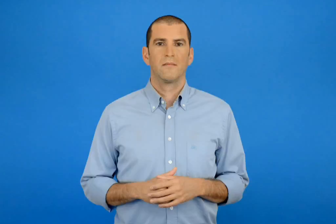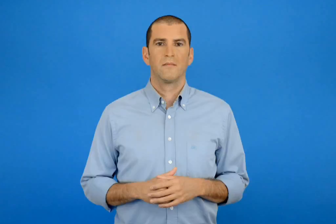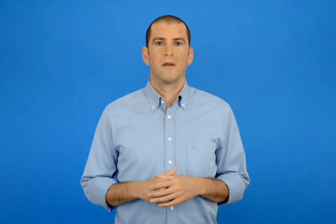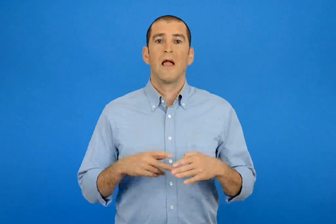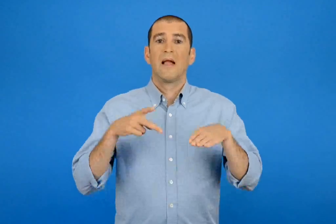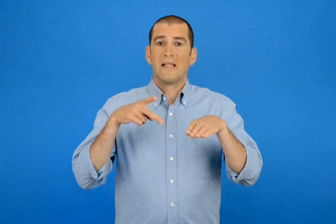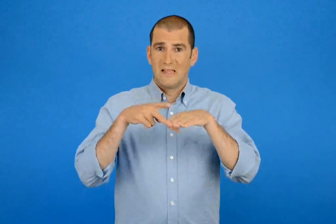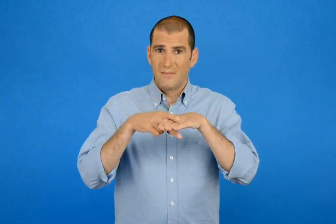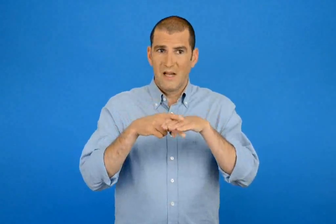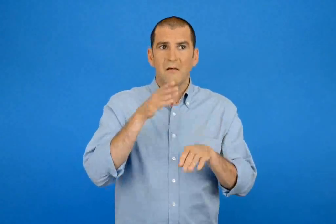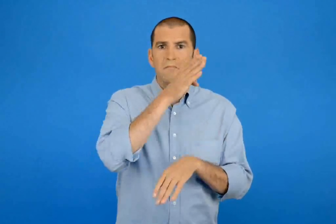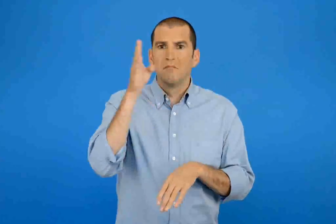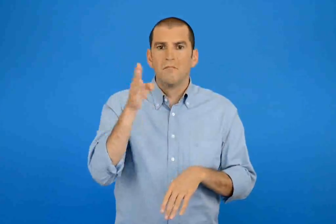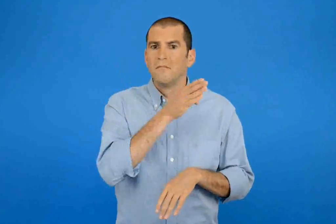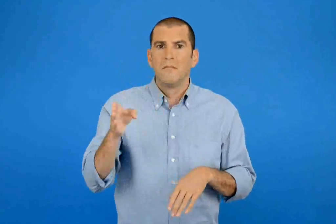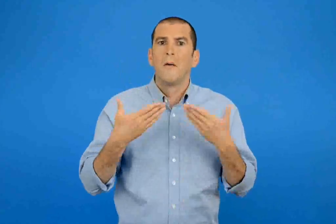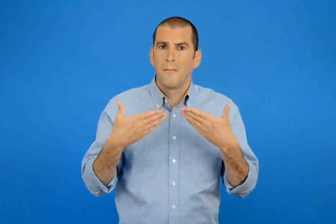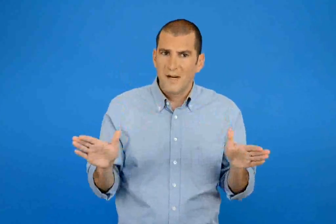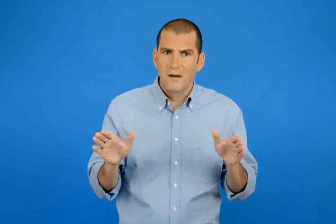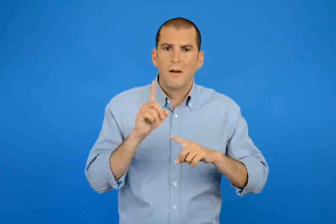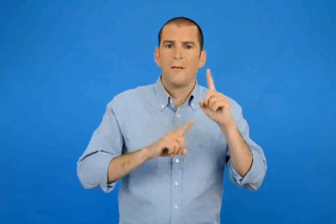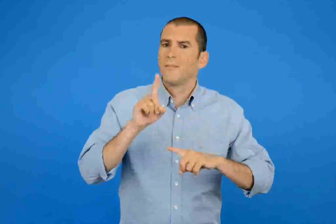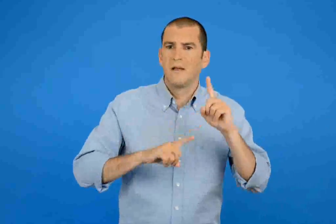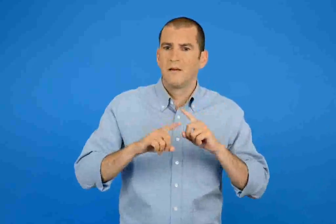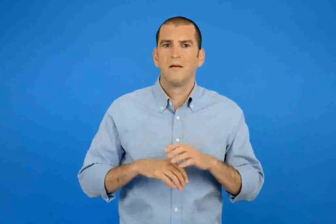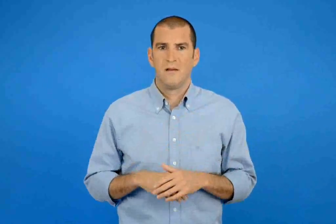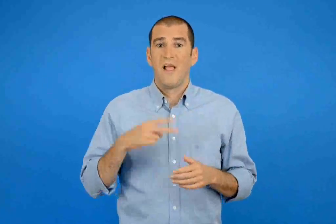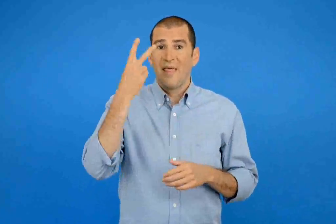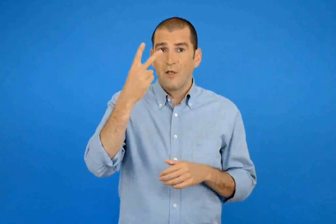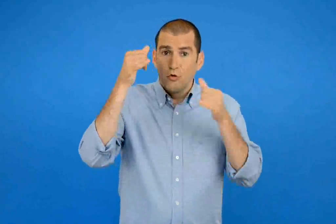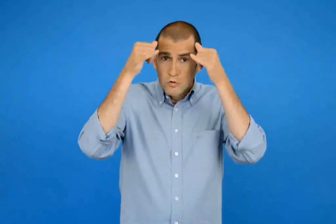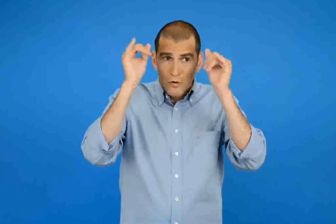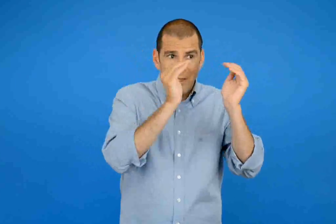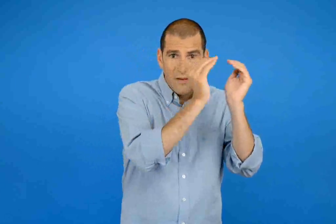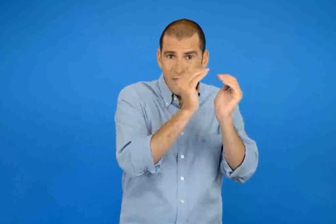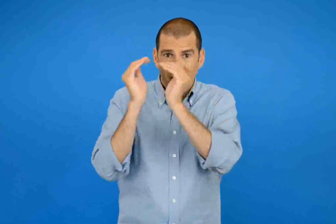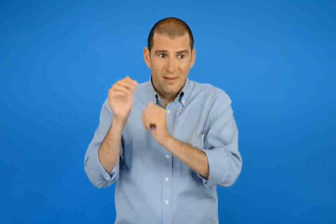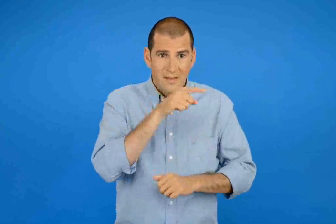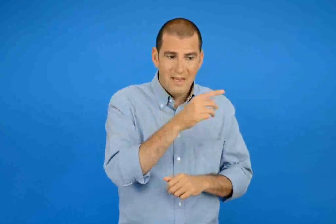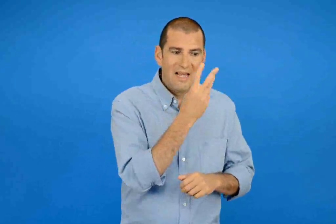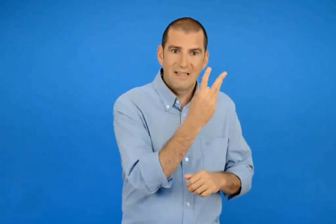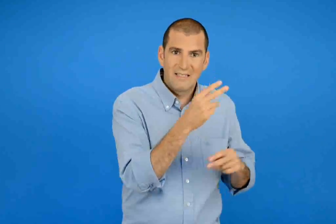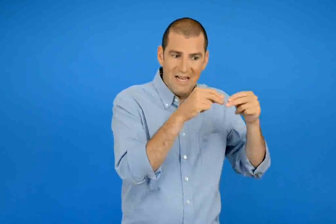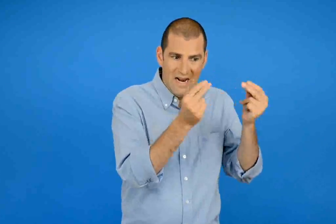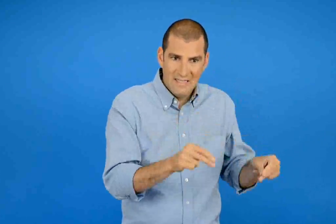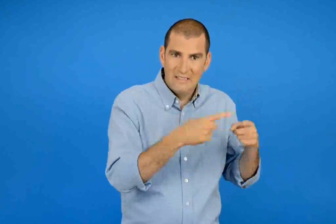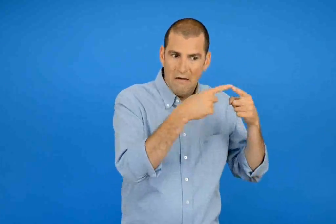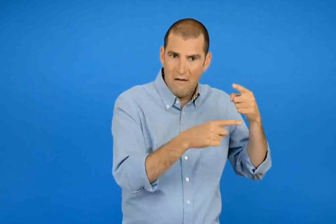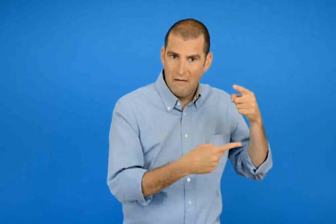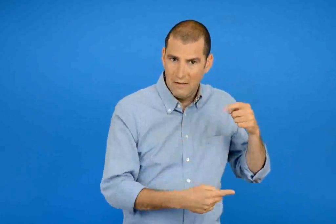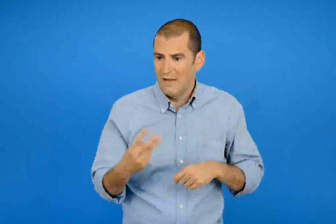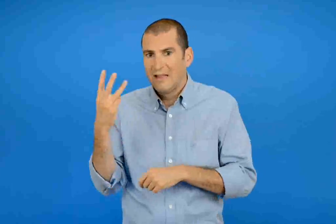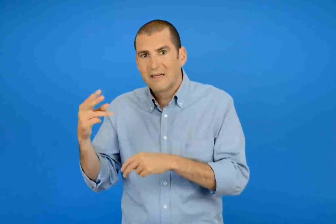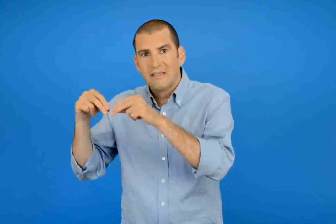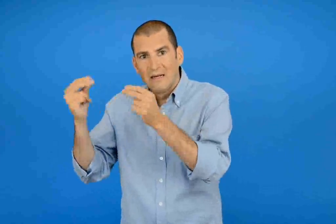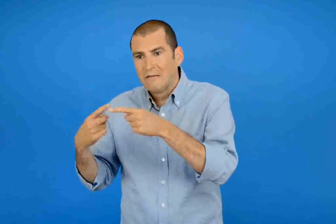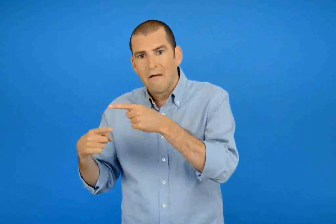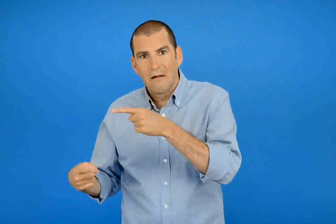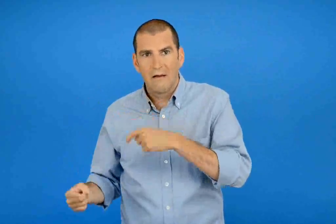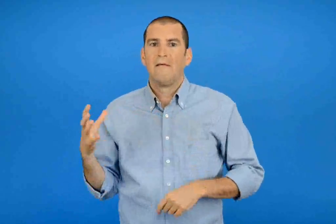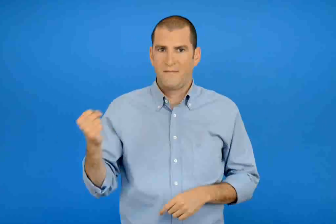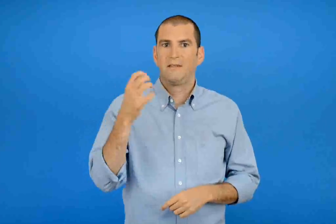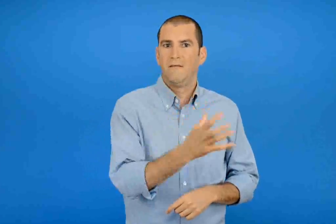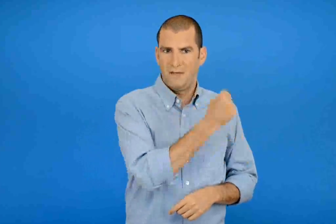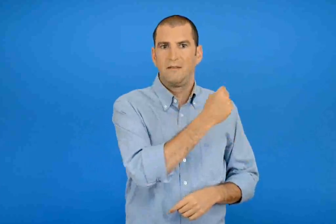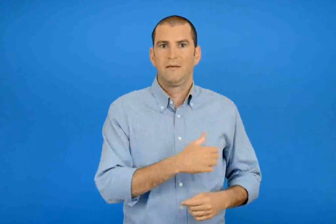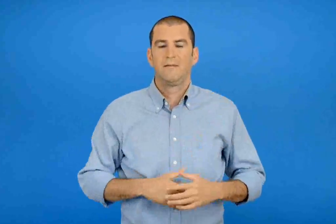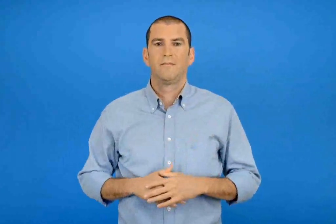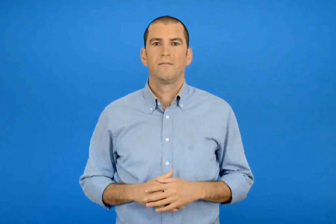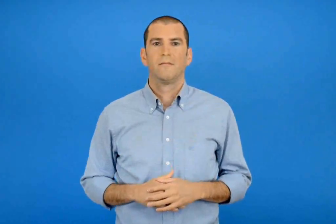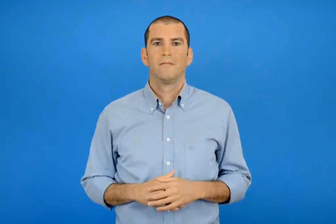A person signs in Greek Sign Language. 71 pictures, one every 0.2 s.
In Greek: από ποιά ταμεία πέρασαν ; βρίσκουμε 3 διαφορετικές λύσεις για καθένα από τα 2 ζωάκια
